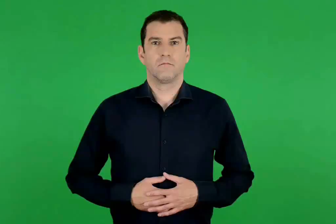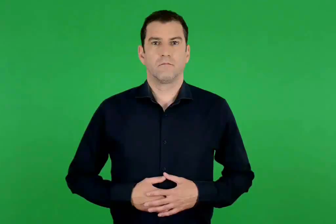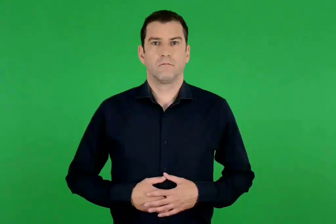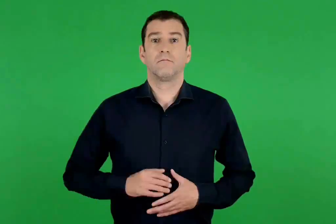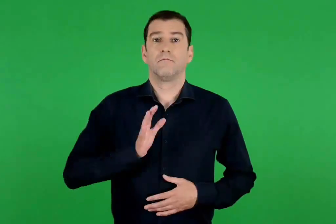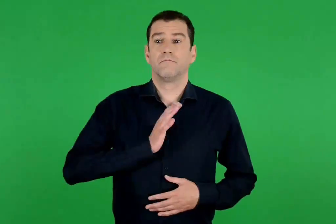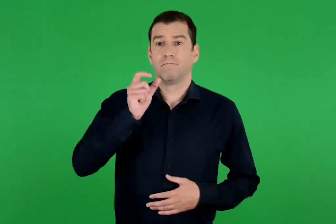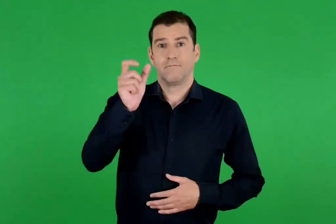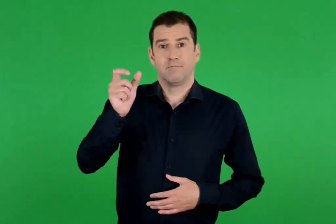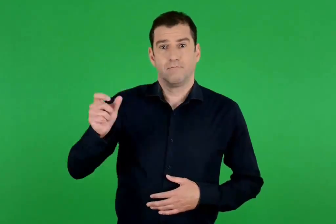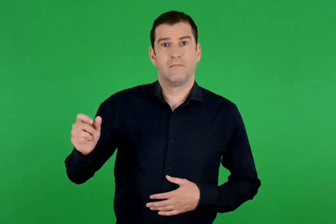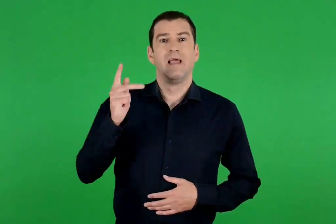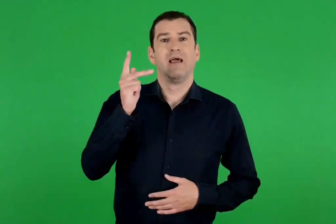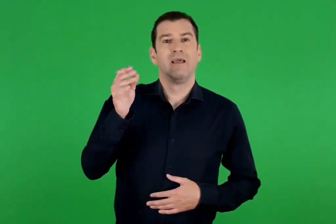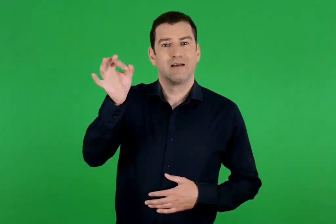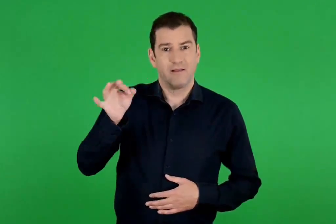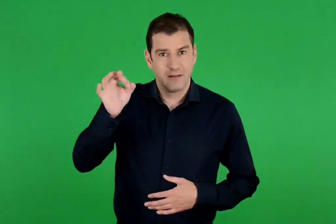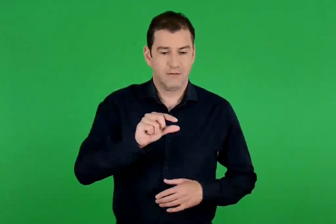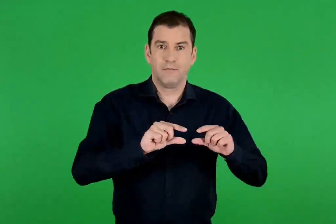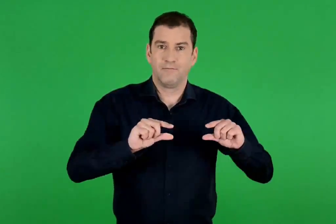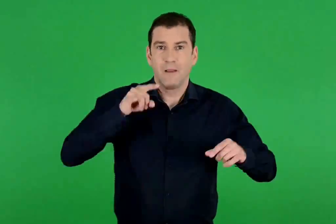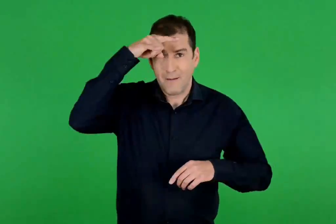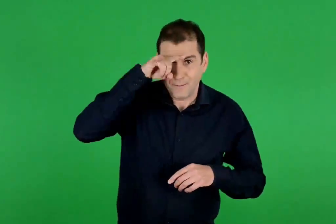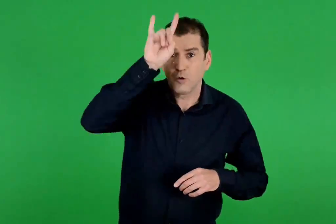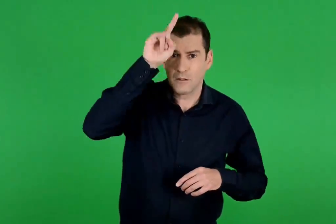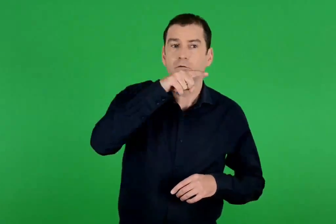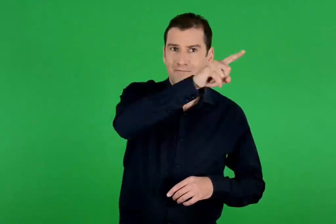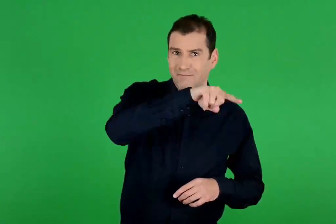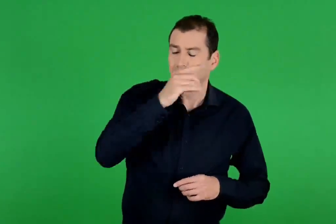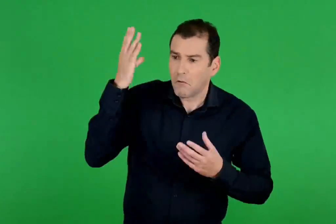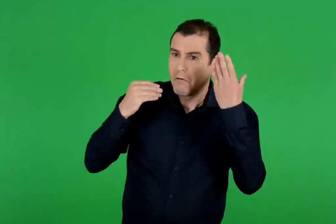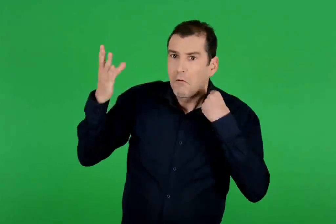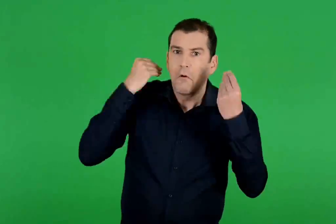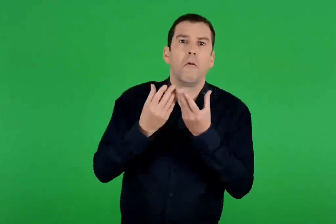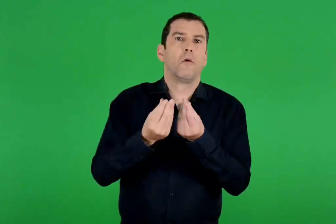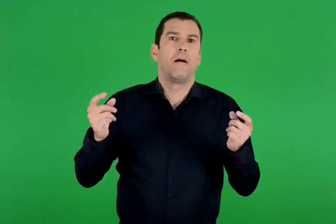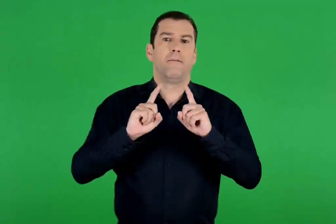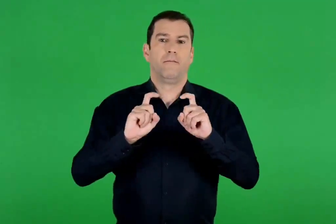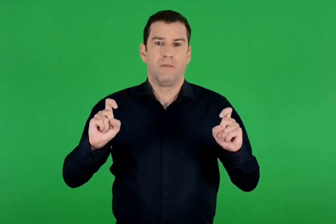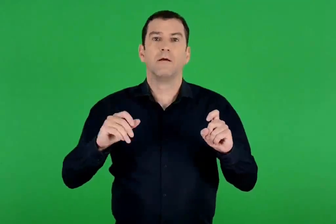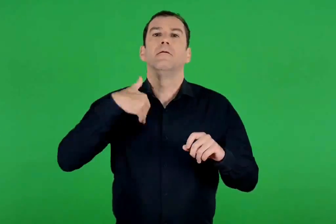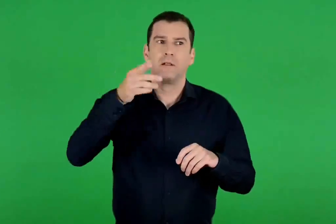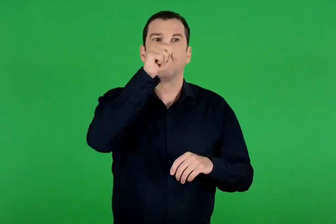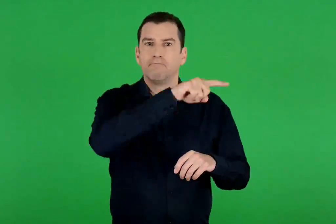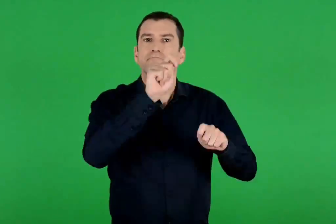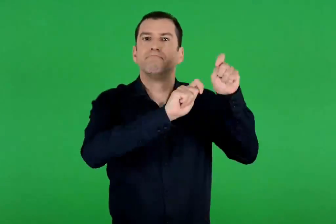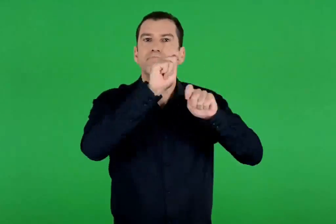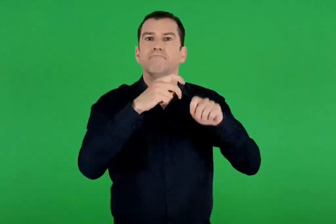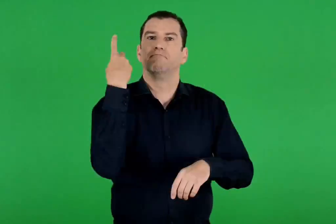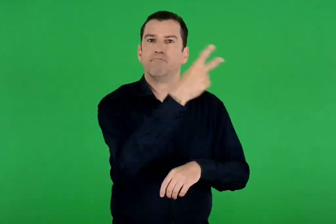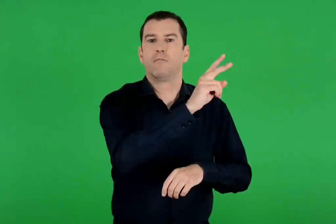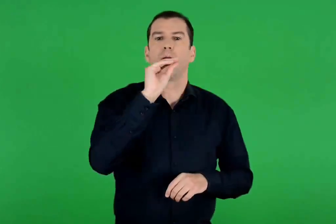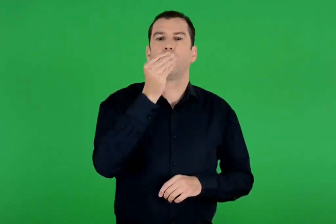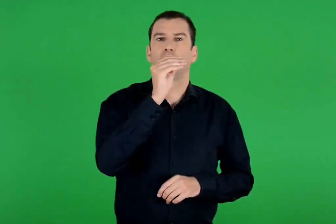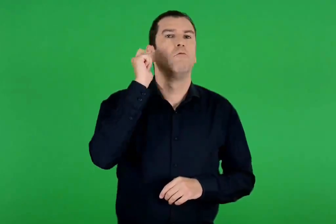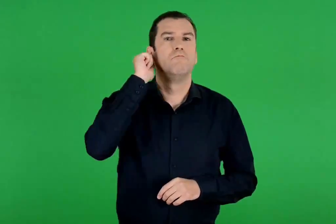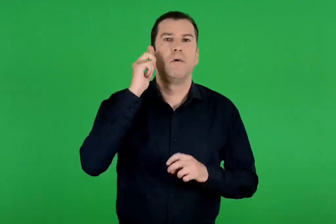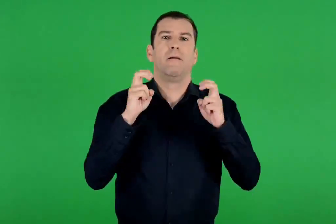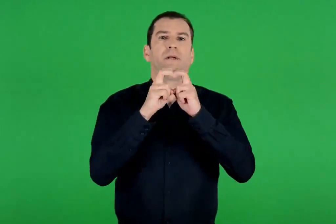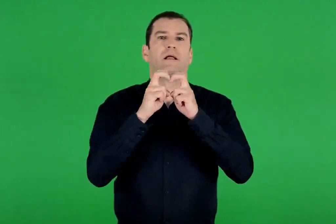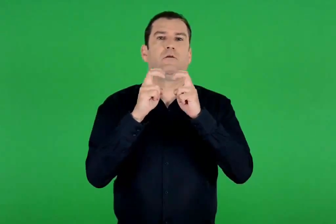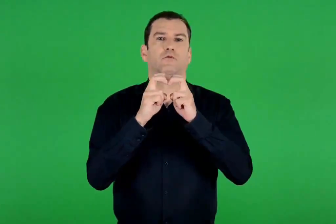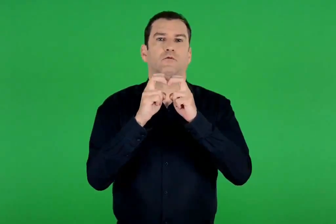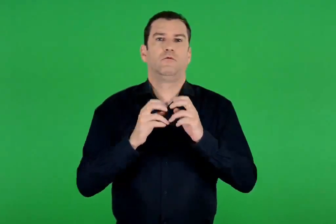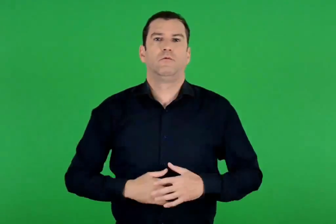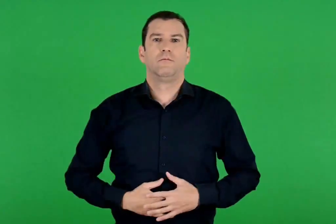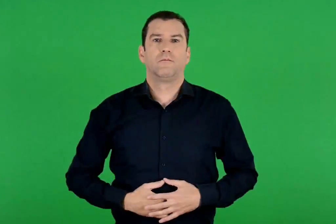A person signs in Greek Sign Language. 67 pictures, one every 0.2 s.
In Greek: έμαθαν πολλά πράγματα από τους κυκλαδίτες και τους μινωίτες και δημιούργησαν τον δικό τους πολιτισμό που ονομάζεται μυκηναϊκός
